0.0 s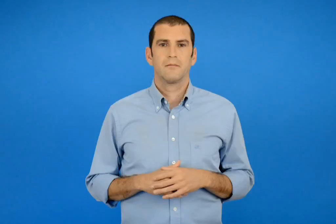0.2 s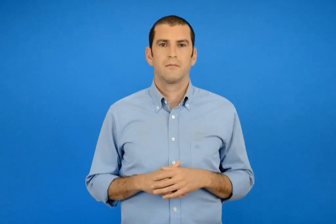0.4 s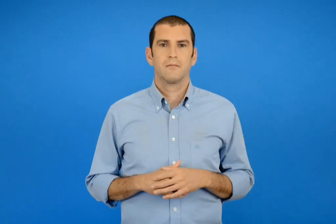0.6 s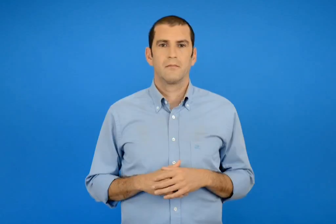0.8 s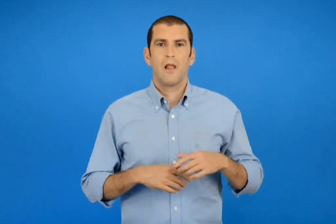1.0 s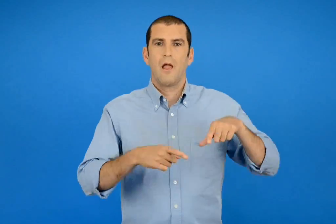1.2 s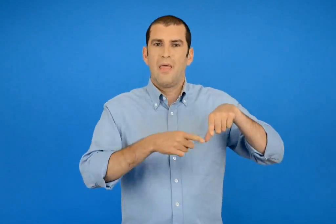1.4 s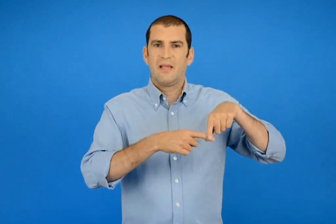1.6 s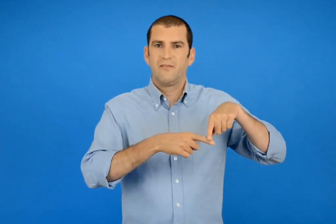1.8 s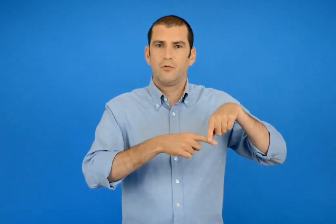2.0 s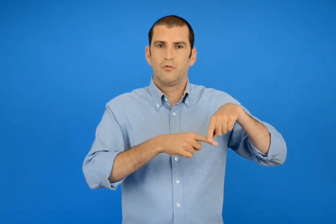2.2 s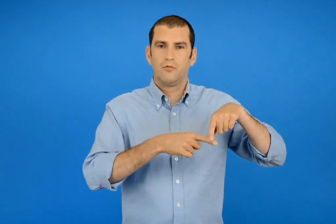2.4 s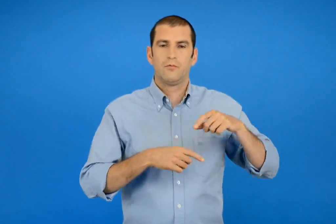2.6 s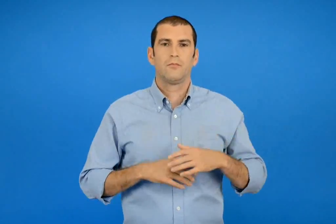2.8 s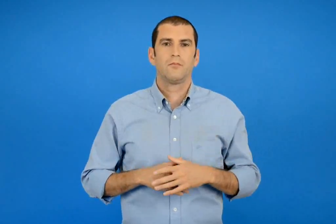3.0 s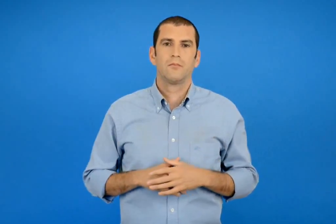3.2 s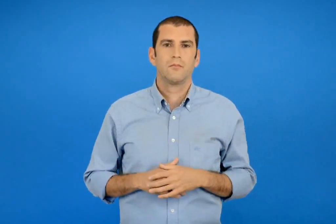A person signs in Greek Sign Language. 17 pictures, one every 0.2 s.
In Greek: δεκέμβριος
